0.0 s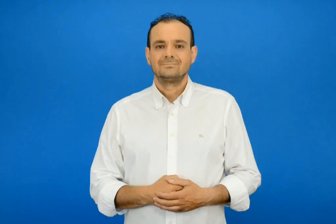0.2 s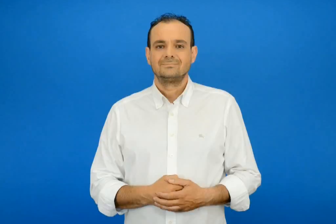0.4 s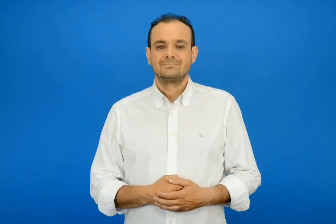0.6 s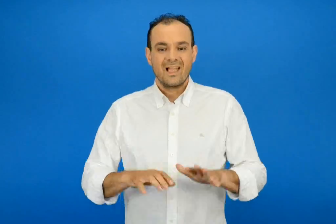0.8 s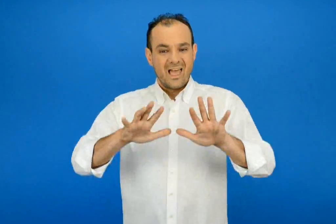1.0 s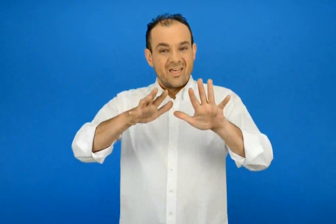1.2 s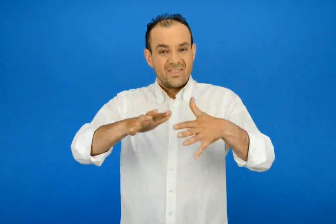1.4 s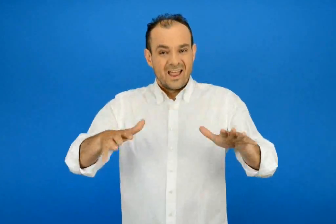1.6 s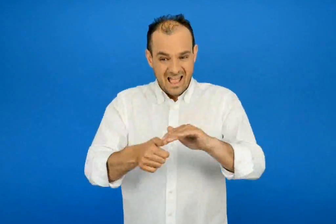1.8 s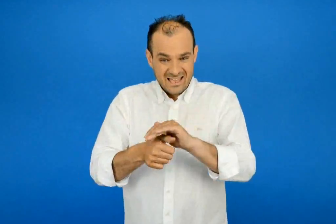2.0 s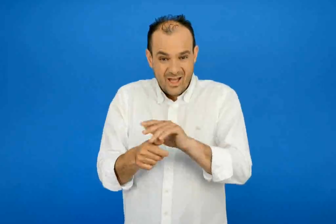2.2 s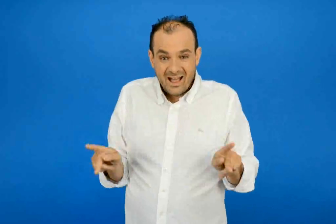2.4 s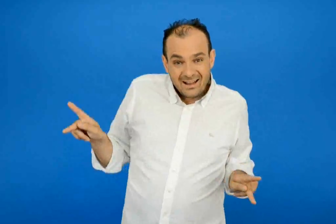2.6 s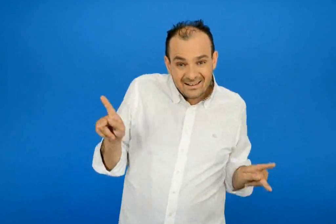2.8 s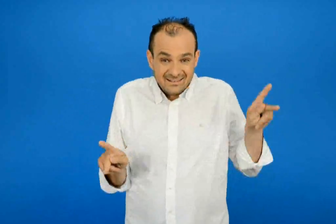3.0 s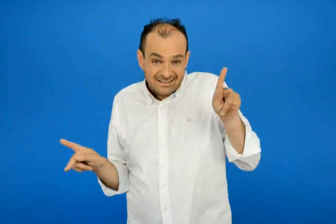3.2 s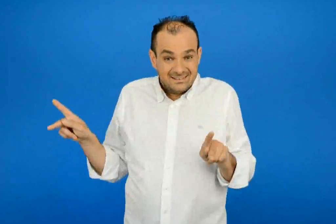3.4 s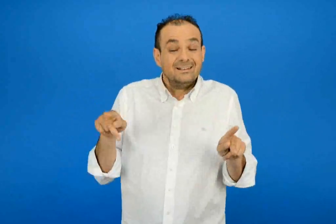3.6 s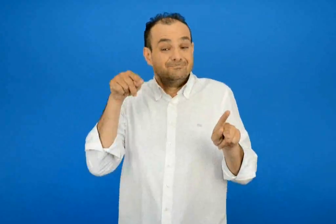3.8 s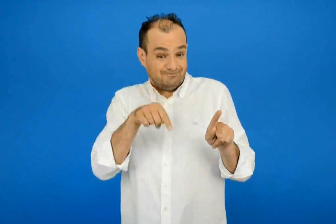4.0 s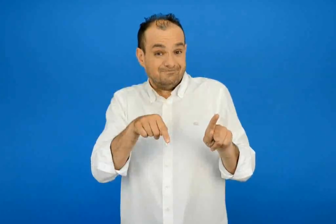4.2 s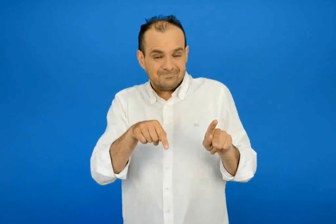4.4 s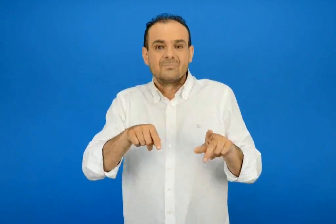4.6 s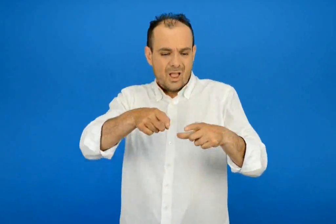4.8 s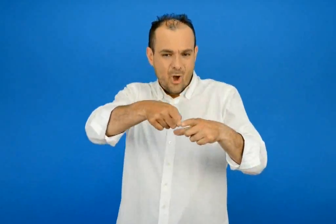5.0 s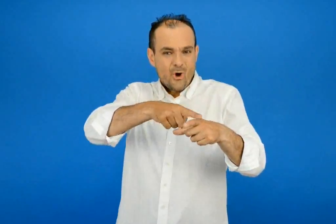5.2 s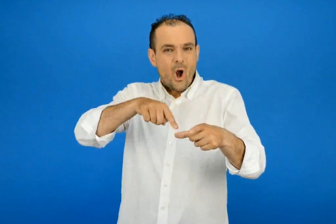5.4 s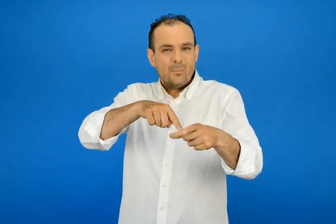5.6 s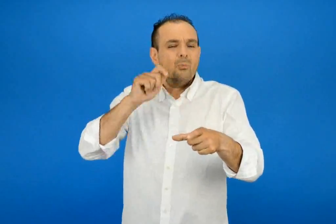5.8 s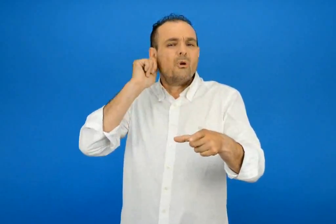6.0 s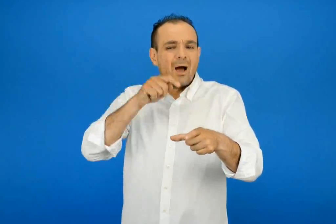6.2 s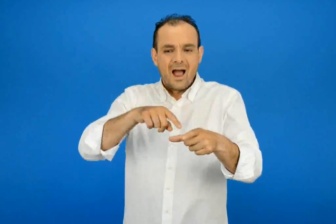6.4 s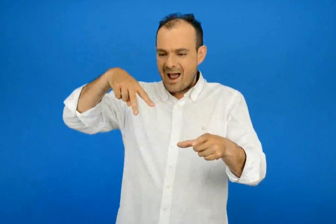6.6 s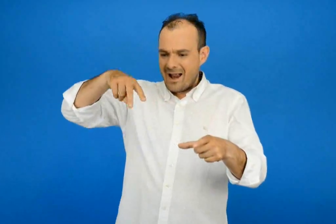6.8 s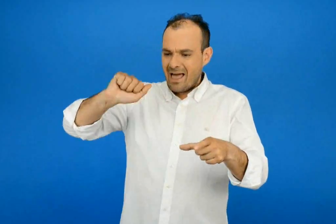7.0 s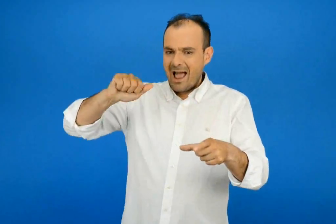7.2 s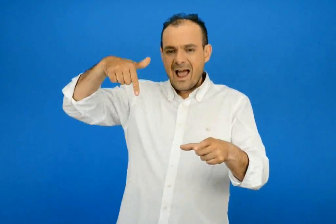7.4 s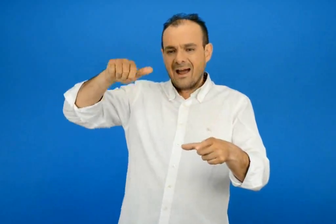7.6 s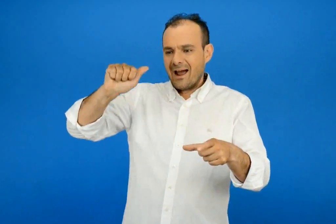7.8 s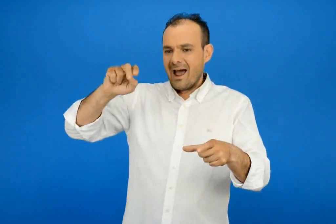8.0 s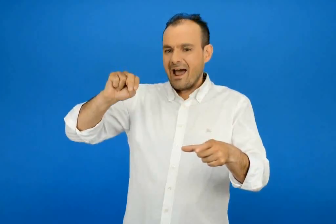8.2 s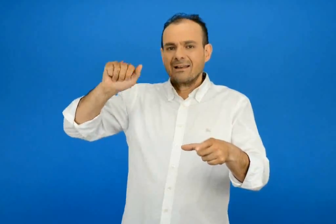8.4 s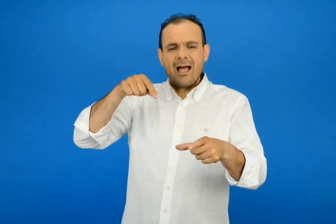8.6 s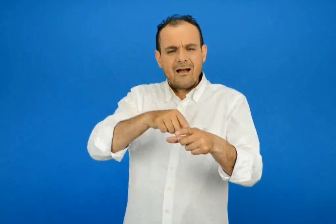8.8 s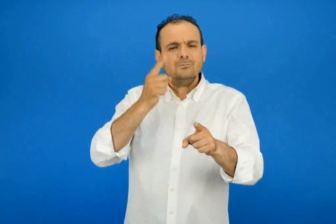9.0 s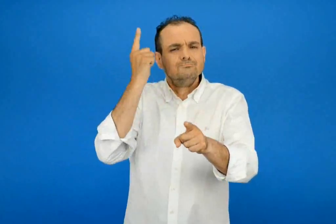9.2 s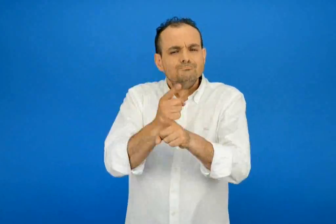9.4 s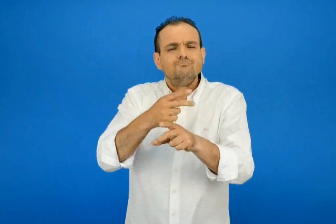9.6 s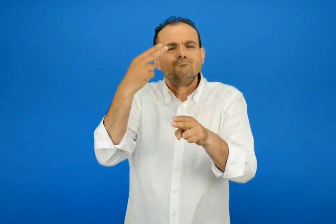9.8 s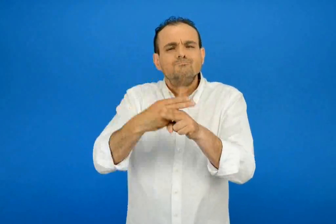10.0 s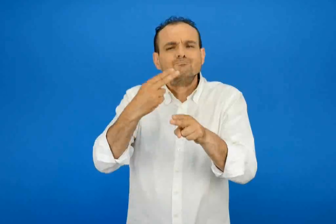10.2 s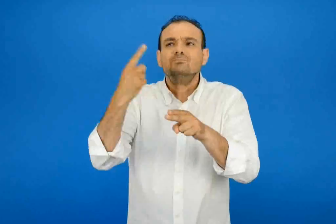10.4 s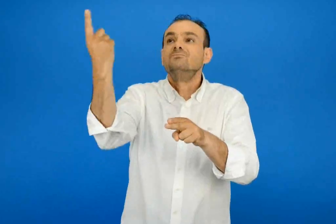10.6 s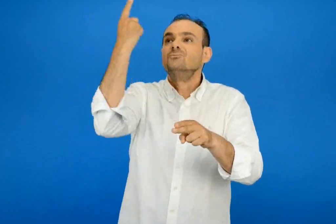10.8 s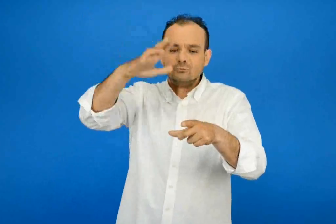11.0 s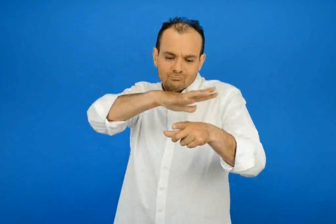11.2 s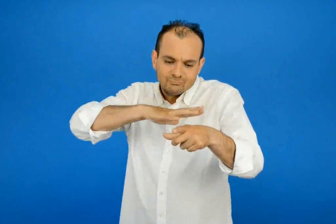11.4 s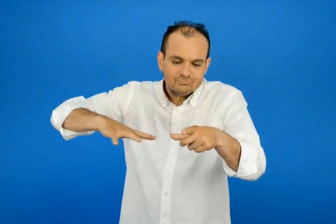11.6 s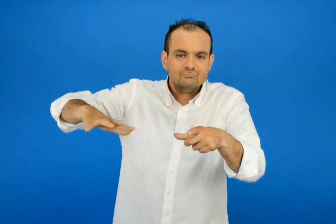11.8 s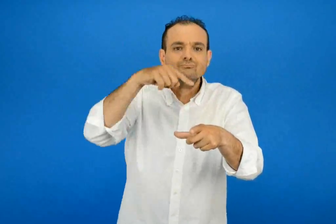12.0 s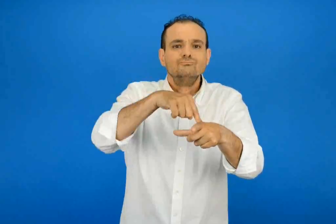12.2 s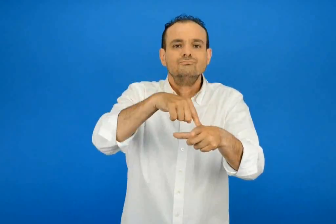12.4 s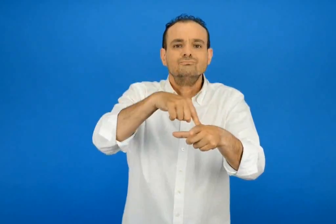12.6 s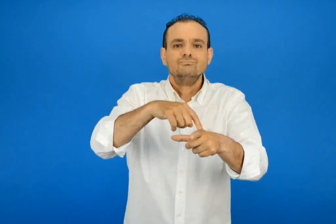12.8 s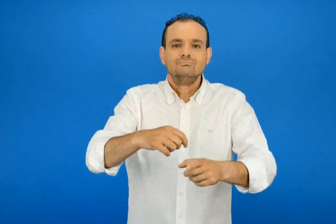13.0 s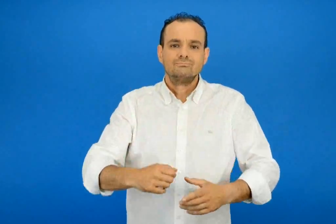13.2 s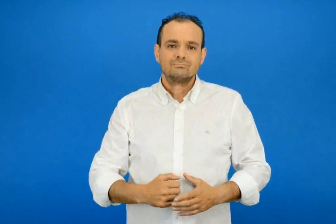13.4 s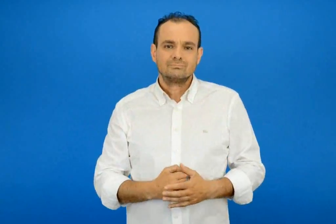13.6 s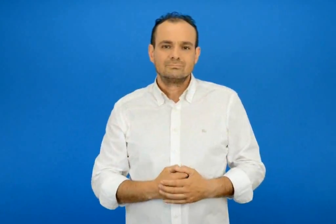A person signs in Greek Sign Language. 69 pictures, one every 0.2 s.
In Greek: ο κόλπος του λαγανά είναι ο πιο σημαντικός βιότοπος της θαλάσσιας χελώνας καρέτα καρέτα
